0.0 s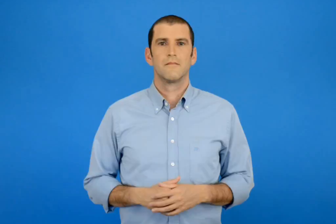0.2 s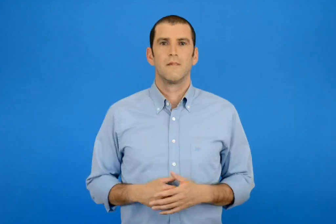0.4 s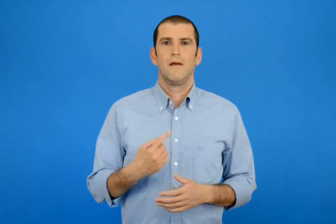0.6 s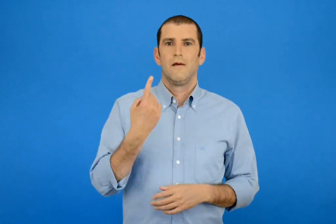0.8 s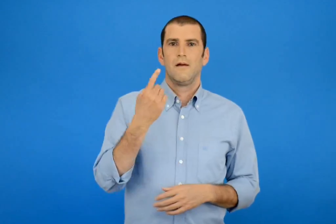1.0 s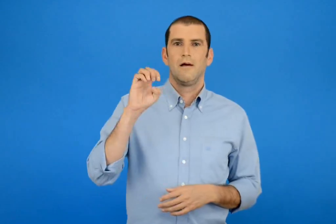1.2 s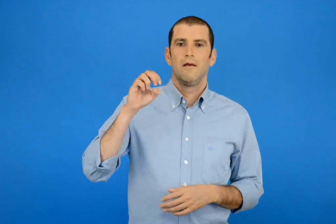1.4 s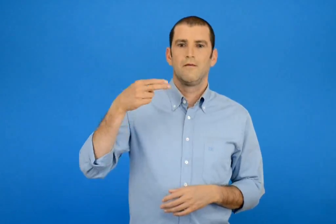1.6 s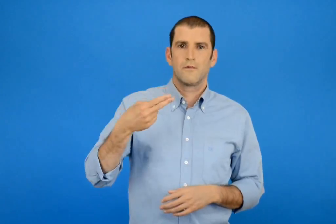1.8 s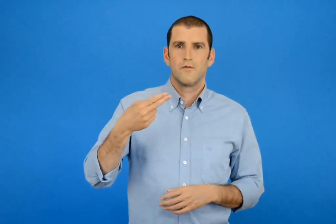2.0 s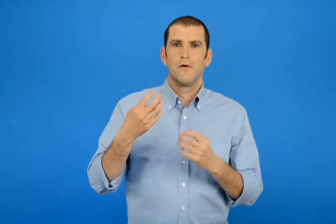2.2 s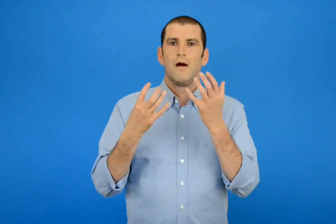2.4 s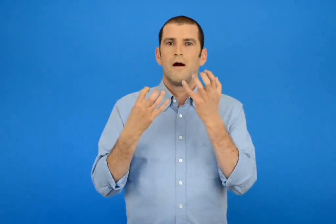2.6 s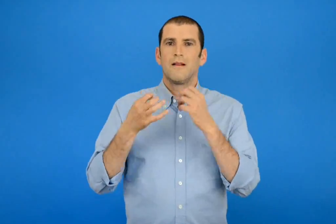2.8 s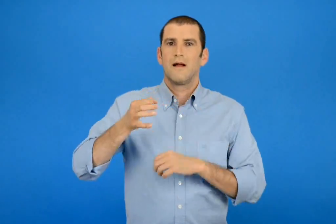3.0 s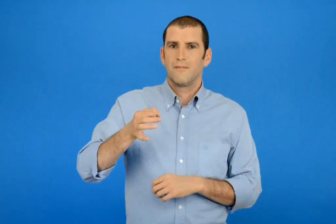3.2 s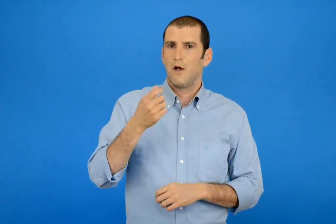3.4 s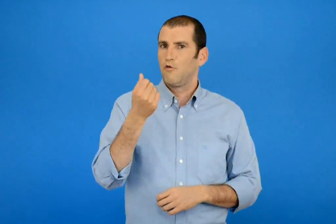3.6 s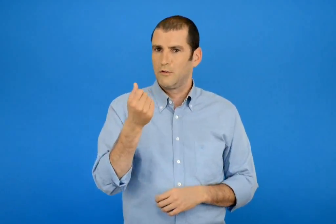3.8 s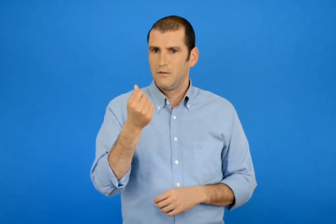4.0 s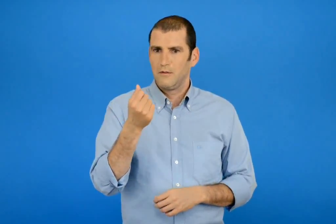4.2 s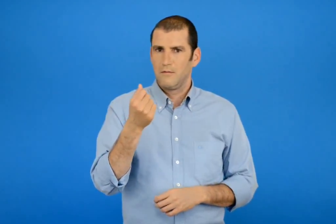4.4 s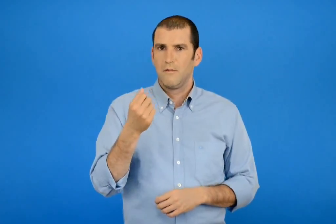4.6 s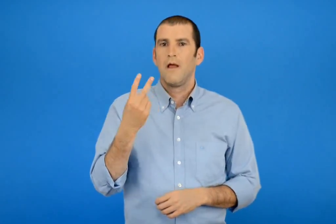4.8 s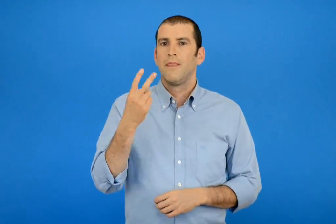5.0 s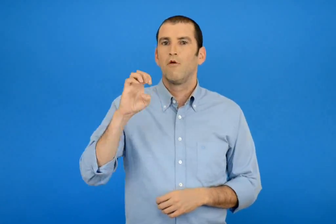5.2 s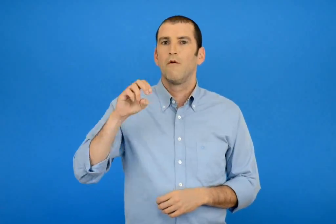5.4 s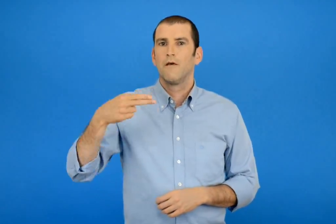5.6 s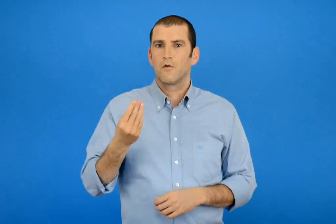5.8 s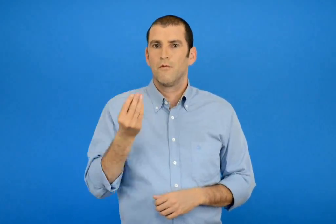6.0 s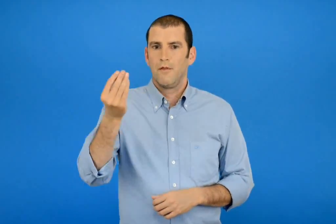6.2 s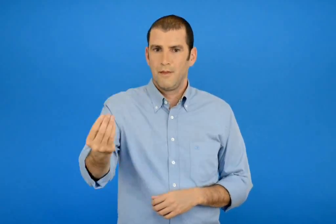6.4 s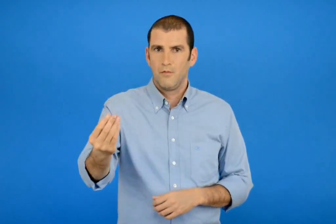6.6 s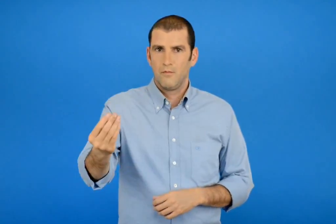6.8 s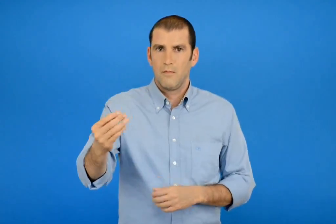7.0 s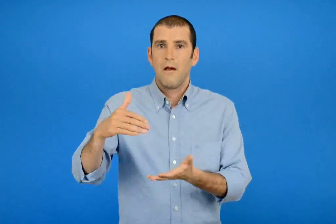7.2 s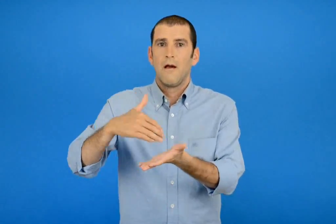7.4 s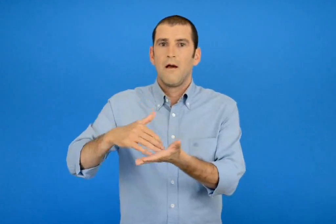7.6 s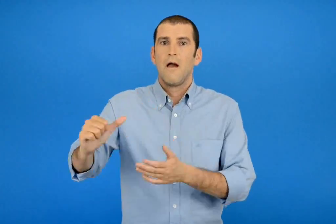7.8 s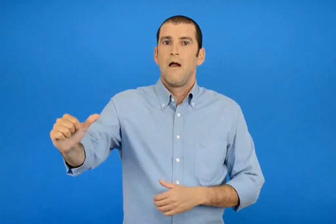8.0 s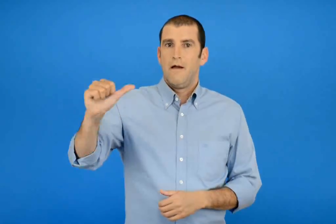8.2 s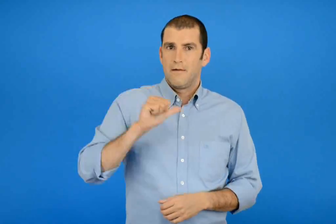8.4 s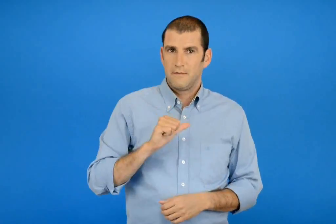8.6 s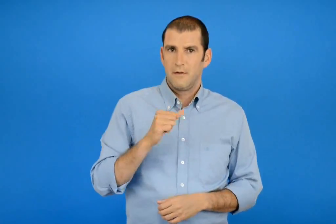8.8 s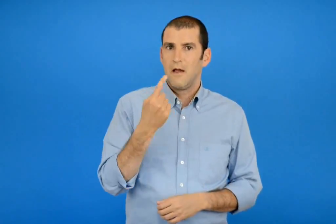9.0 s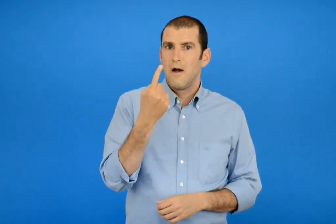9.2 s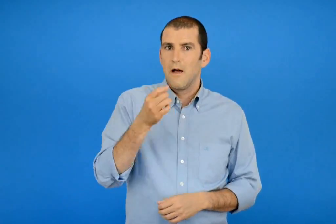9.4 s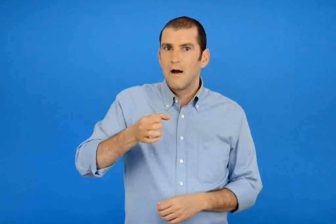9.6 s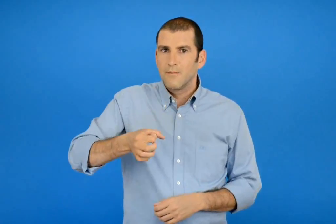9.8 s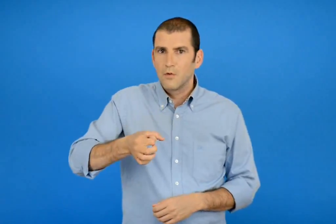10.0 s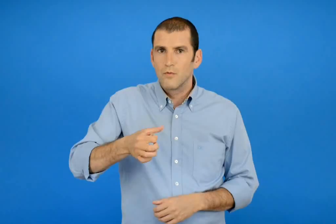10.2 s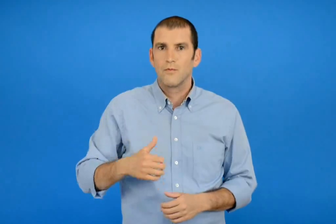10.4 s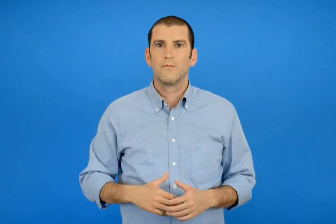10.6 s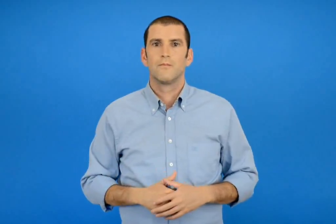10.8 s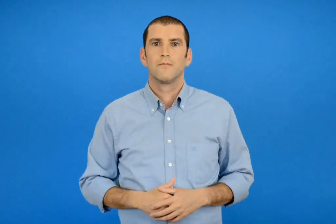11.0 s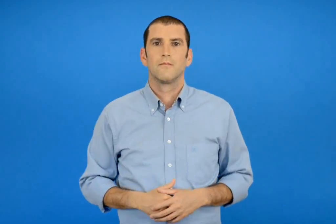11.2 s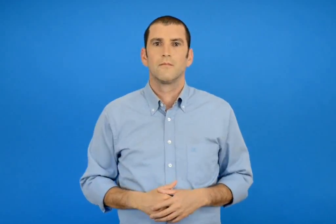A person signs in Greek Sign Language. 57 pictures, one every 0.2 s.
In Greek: κοστίζει 1 € 90 λεπτό δίνω 2 € ρέστα 1 λεπτό
